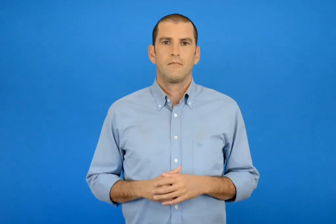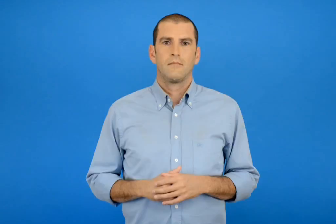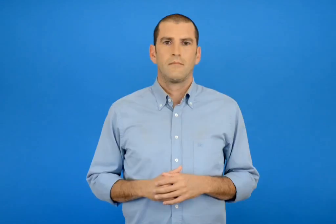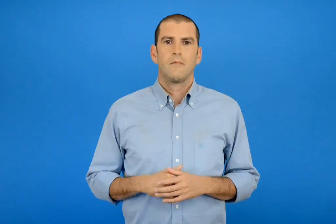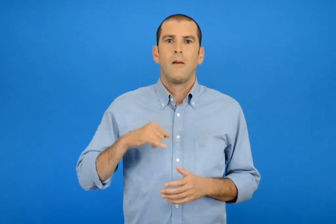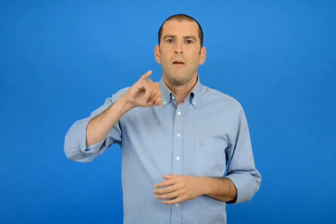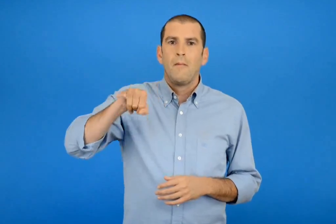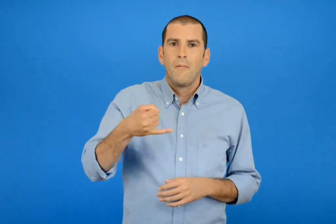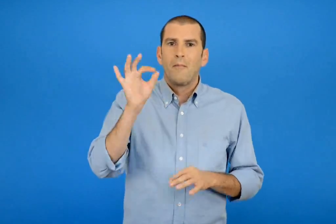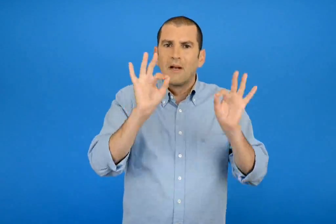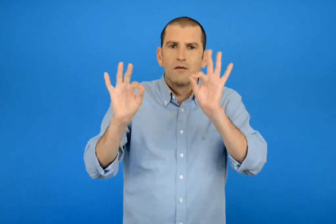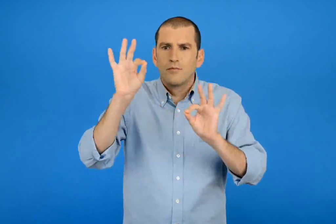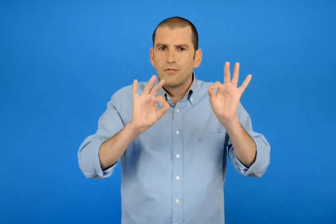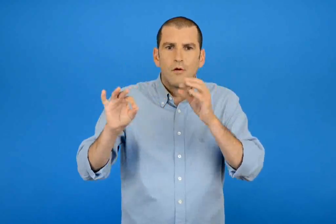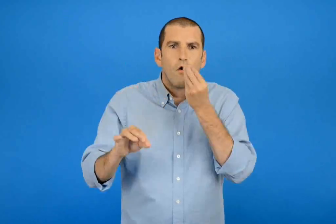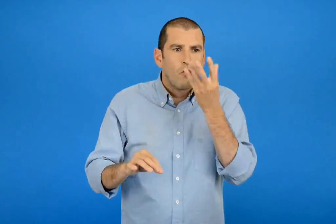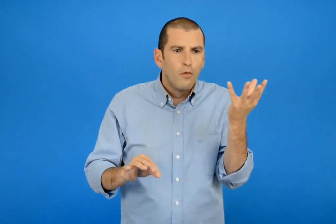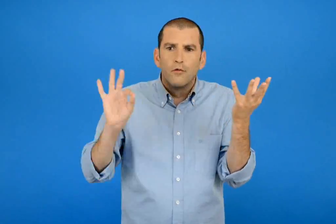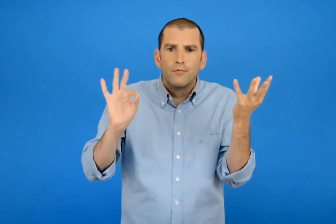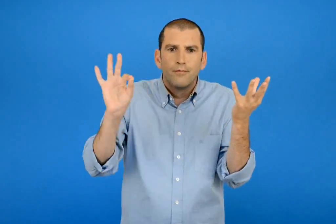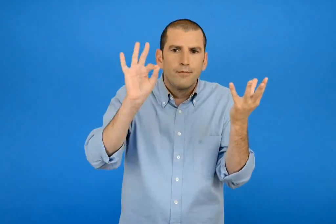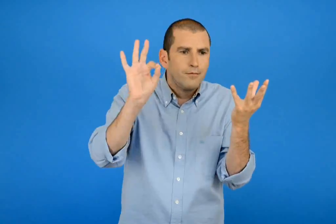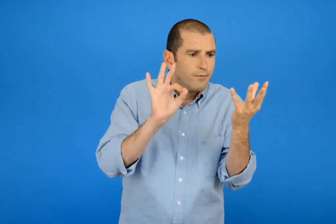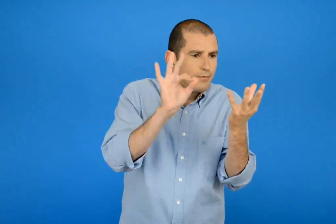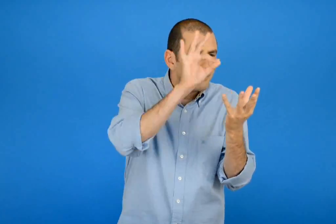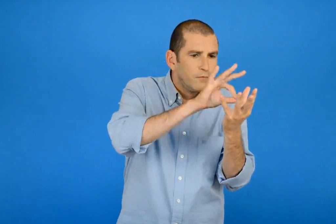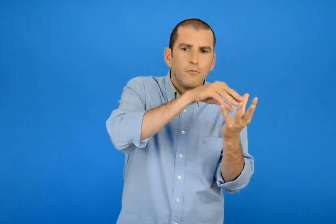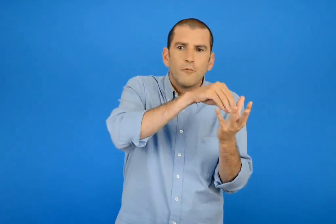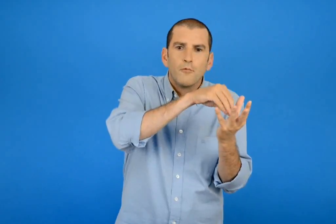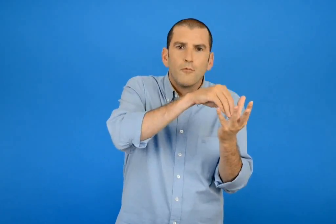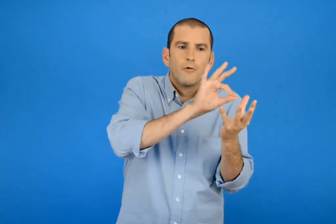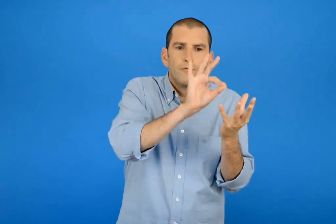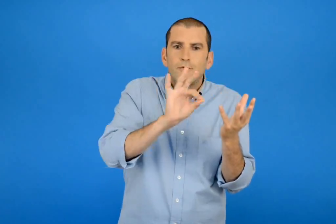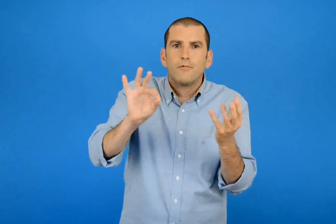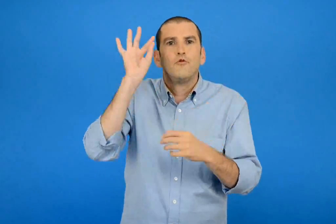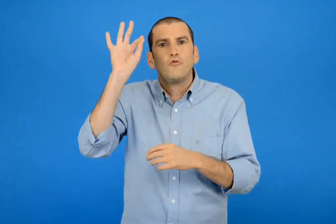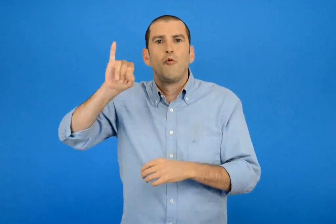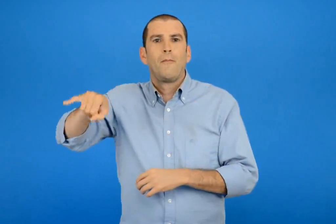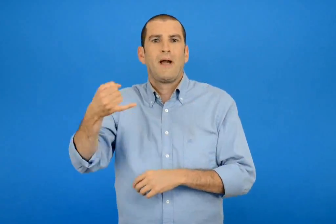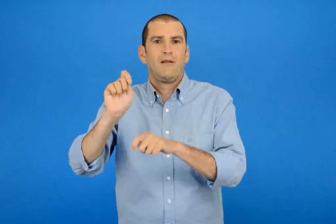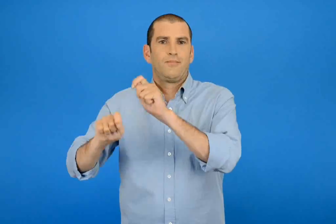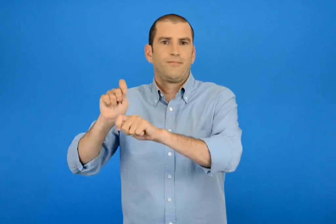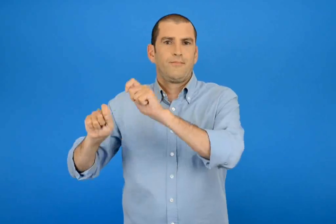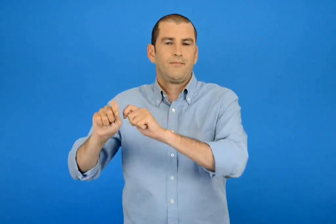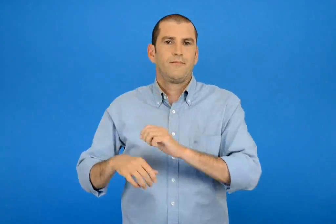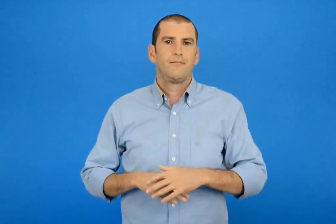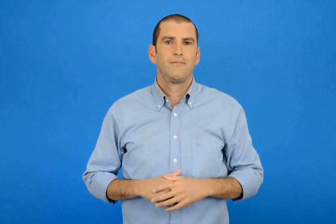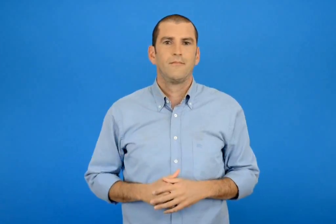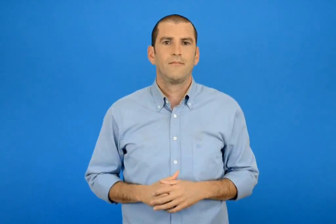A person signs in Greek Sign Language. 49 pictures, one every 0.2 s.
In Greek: οι μέλισσες ζουζουνίζουν και μαζεύουν τον χυμό των λουλουδιών για να τον κάνουν μελί
